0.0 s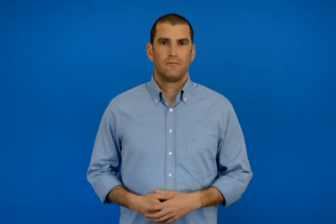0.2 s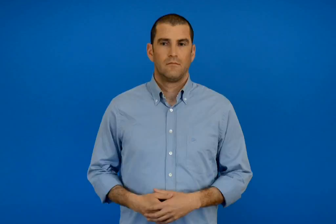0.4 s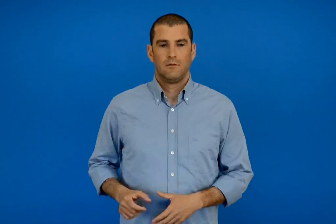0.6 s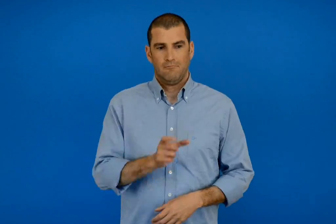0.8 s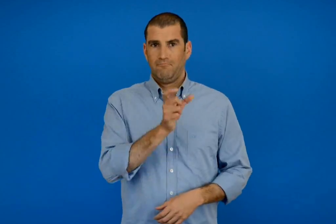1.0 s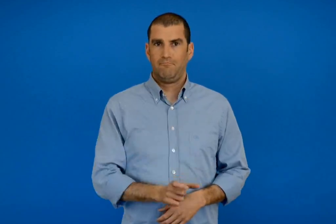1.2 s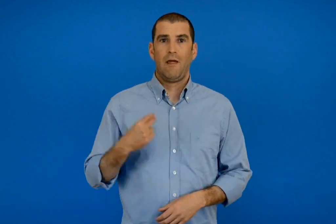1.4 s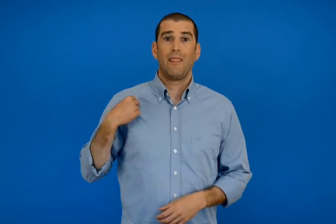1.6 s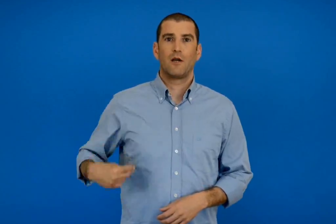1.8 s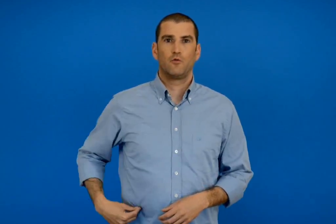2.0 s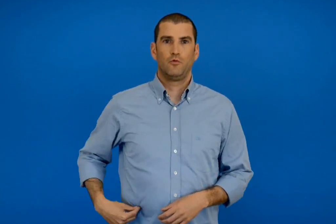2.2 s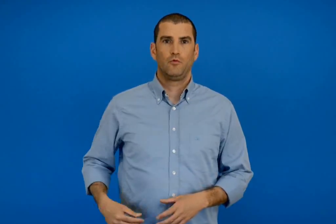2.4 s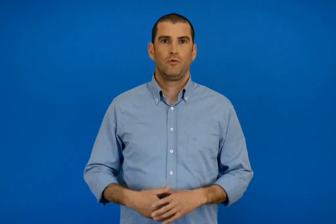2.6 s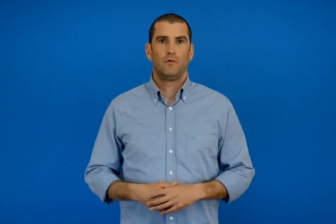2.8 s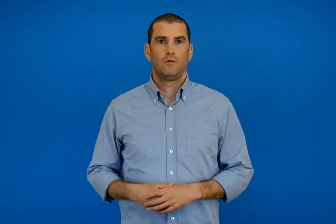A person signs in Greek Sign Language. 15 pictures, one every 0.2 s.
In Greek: δήμαρχος
